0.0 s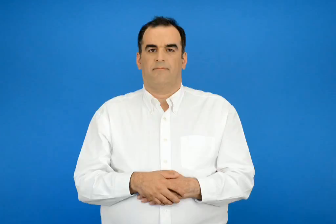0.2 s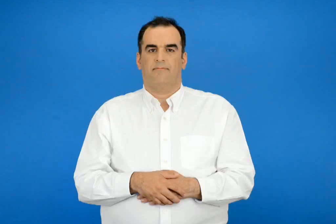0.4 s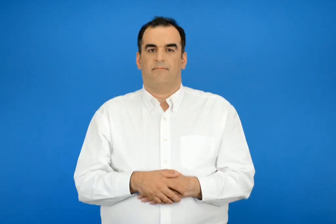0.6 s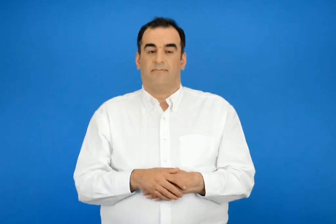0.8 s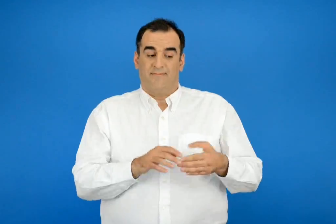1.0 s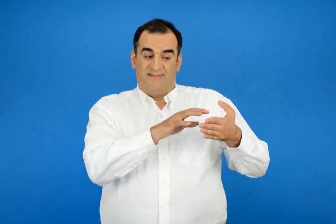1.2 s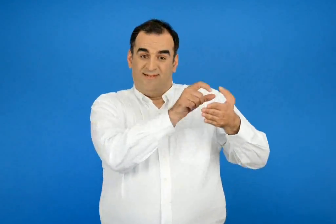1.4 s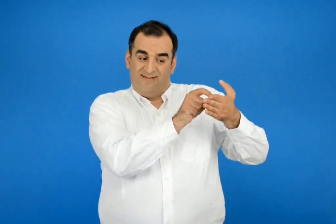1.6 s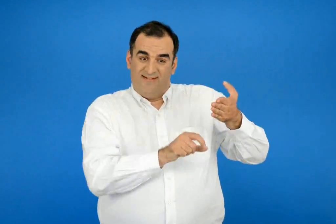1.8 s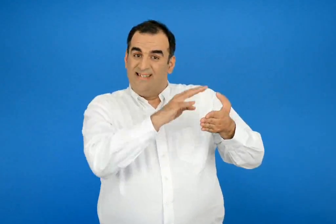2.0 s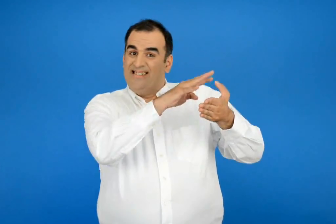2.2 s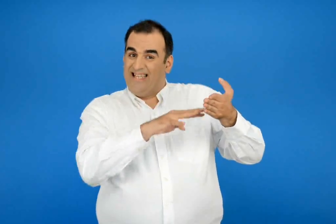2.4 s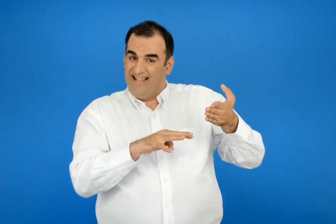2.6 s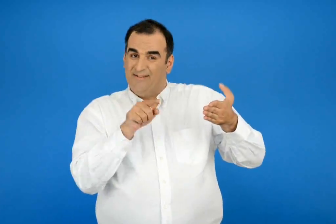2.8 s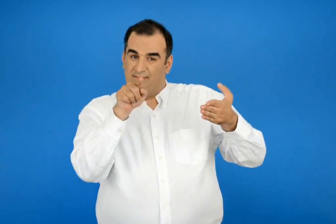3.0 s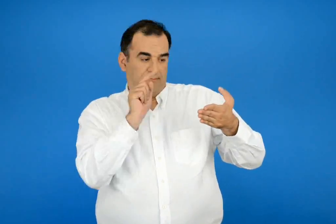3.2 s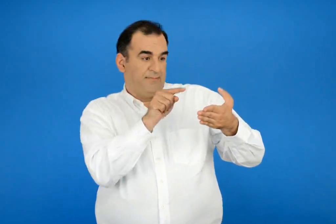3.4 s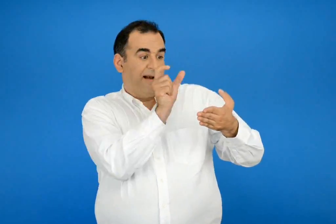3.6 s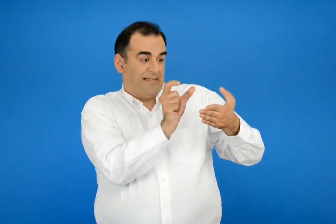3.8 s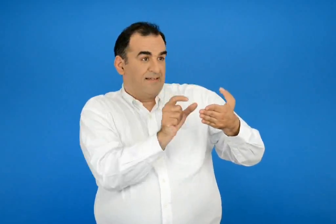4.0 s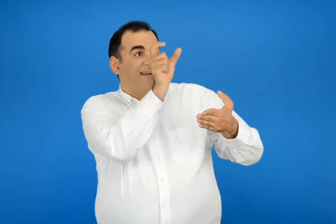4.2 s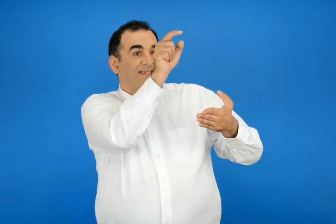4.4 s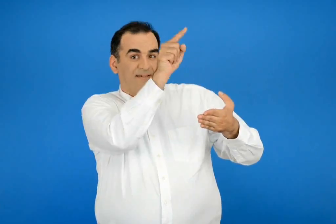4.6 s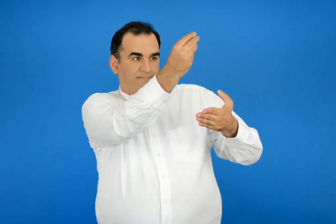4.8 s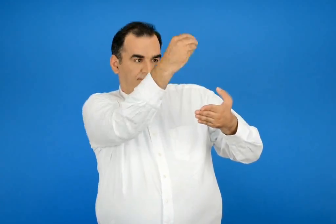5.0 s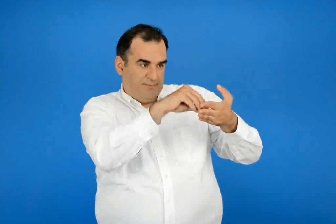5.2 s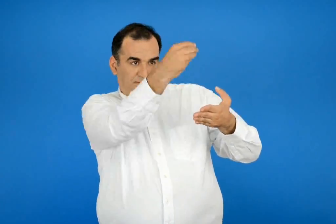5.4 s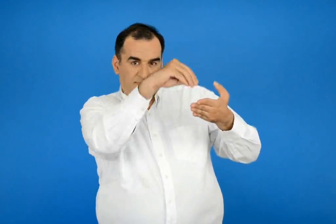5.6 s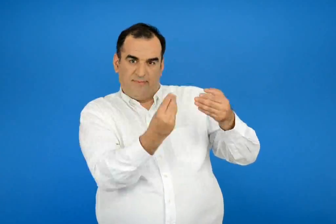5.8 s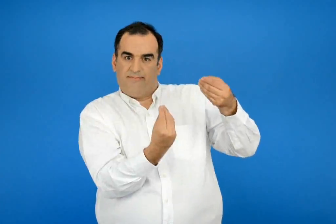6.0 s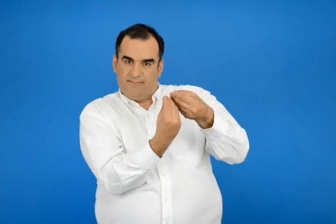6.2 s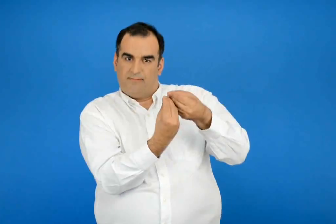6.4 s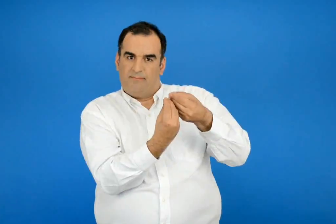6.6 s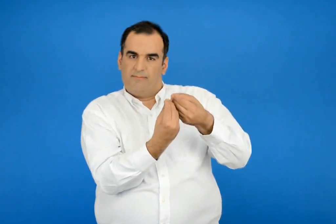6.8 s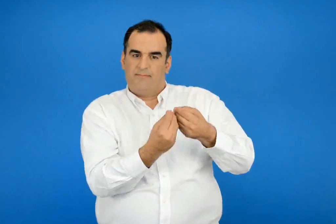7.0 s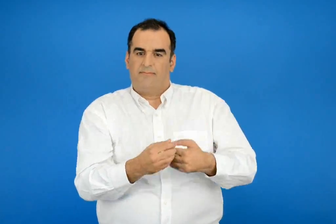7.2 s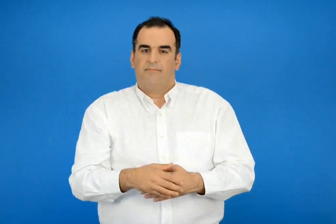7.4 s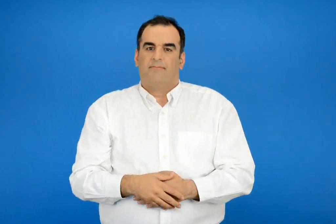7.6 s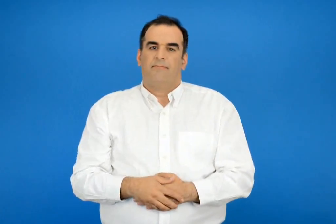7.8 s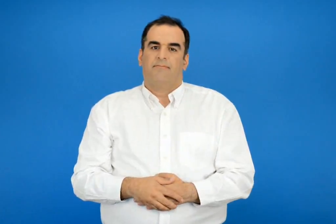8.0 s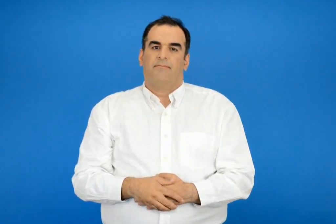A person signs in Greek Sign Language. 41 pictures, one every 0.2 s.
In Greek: μπορείς να βάλεις τις παρακάτω λέξεις στη σωστή στήλη ;
